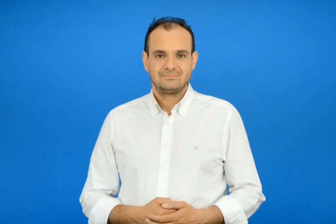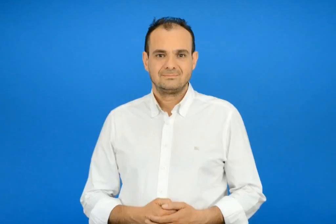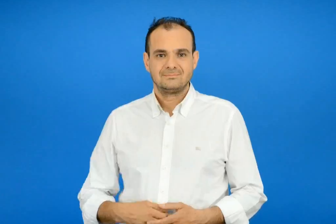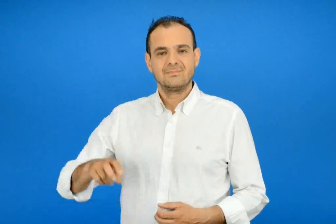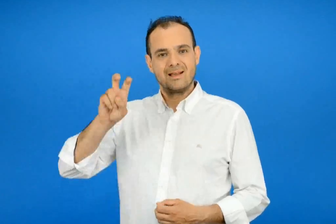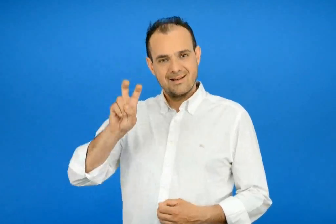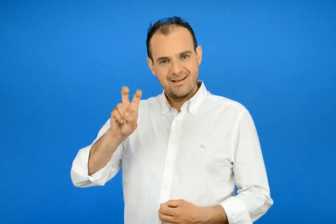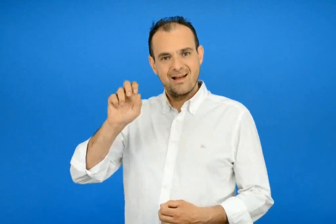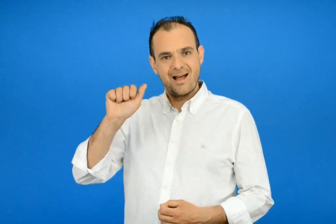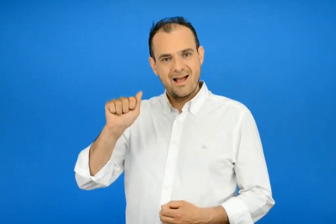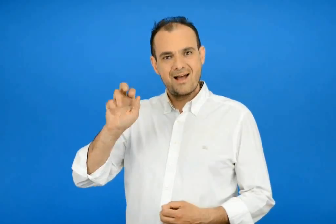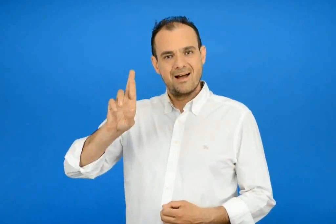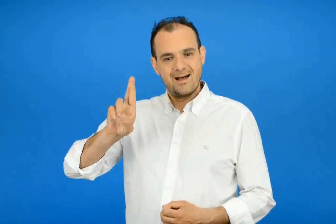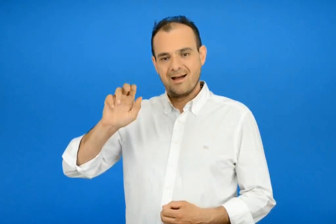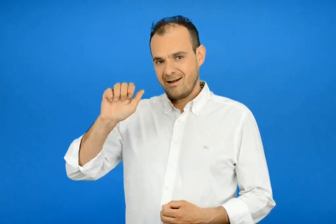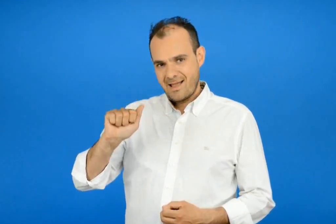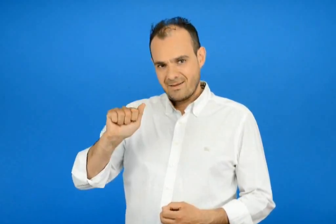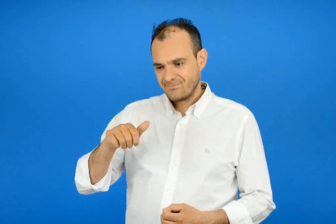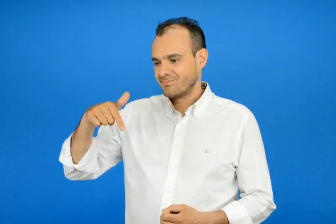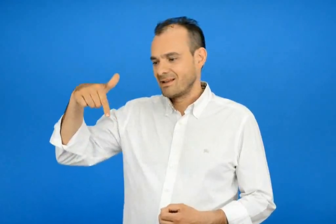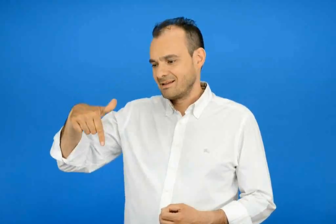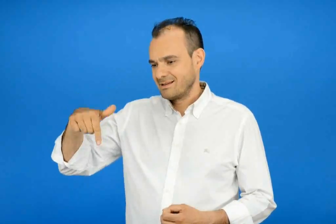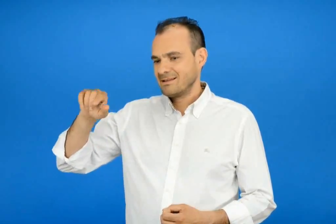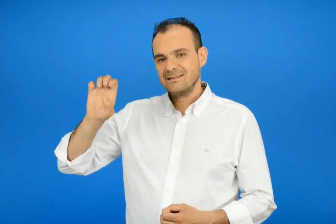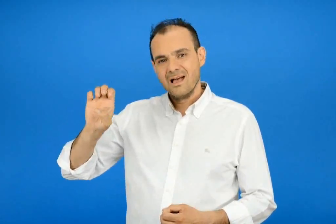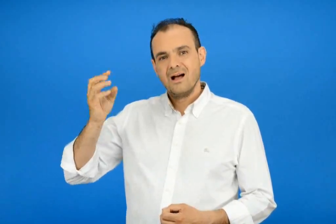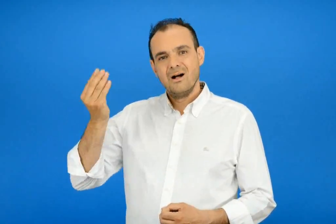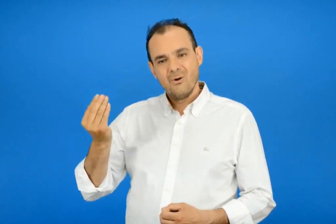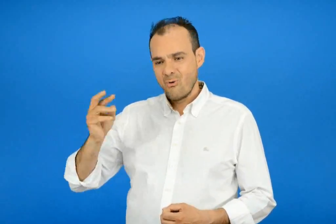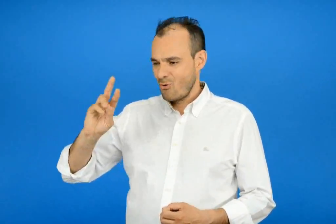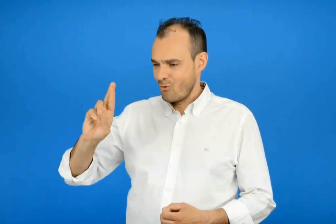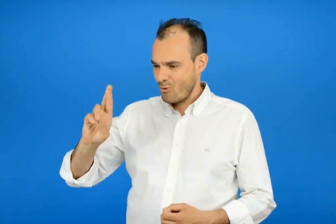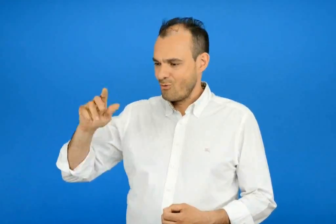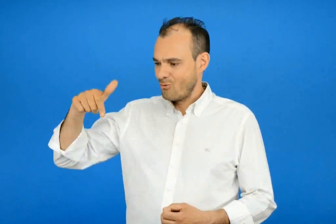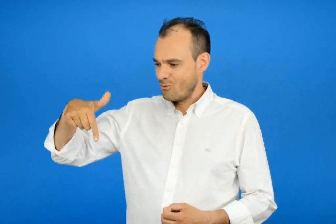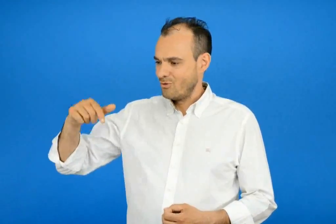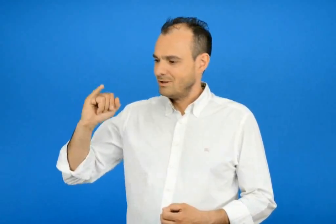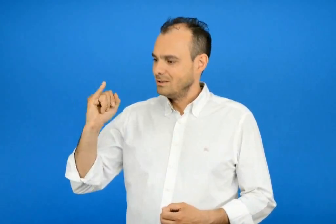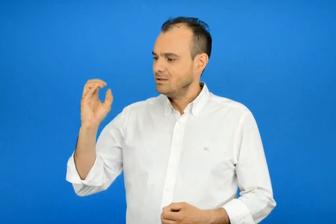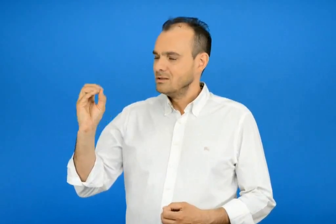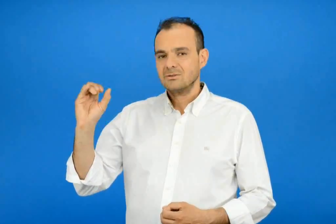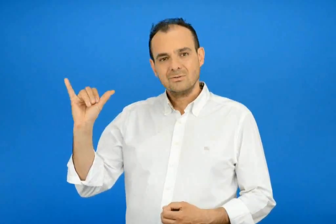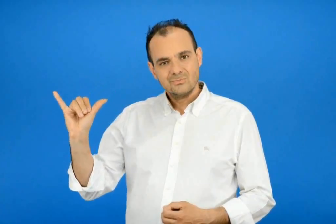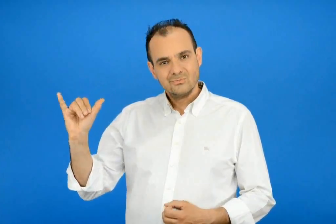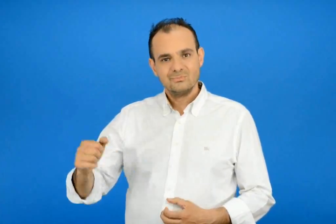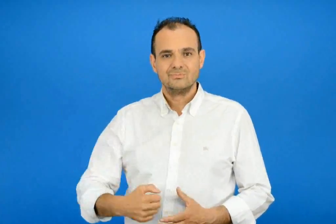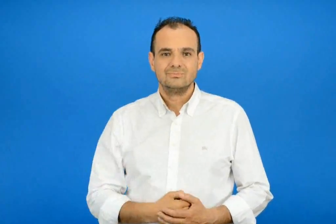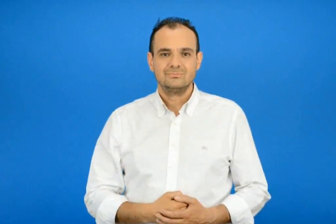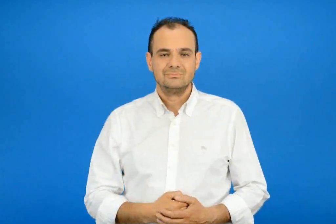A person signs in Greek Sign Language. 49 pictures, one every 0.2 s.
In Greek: χαγε χαρά γεωργίου
